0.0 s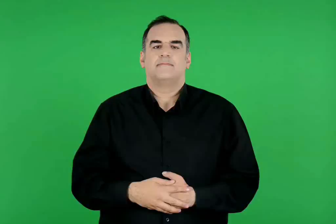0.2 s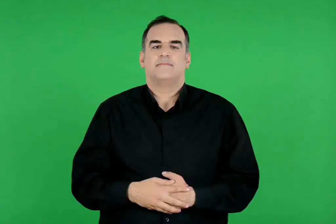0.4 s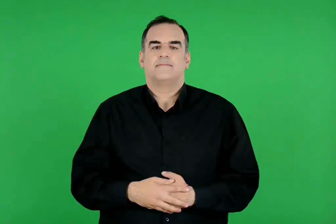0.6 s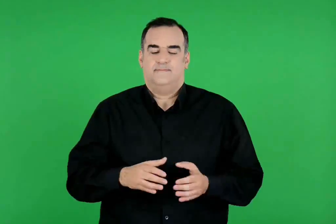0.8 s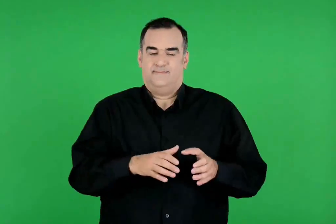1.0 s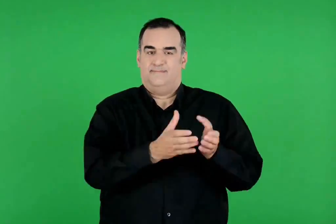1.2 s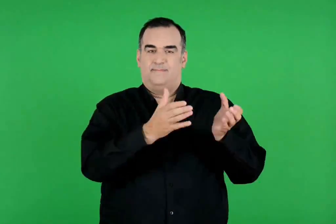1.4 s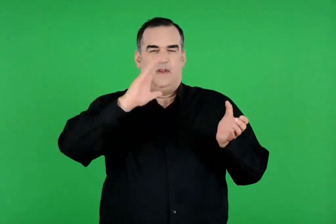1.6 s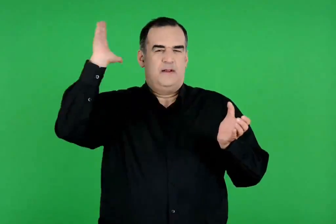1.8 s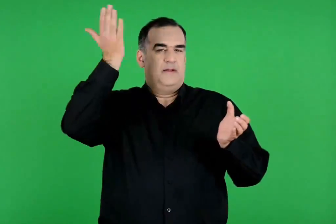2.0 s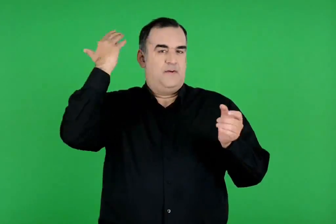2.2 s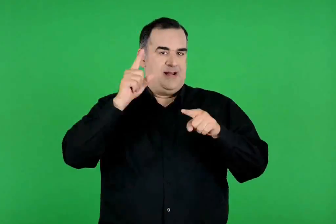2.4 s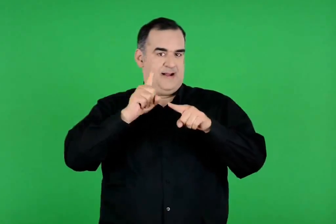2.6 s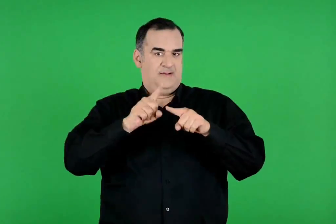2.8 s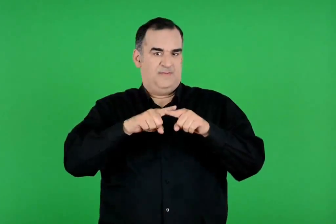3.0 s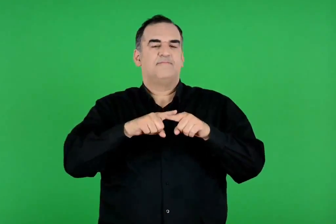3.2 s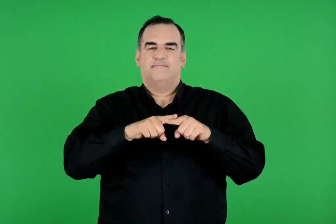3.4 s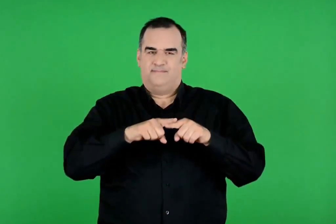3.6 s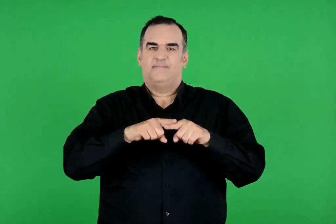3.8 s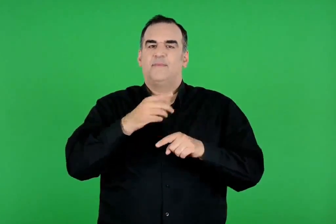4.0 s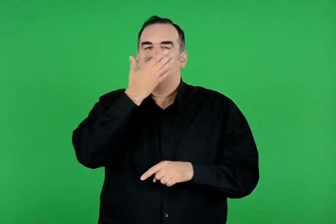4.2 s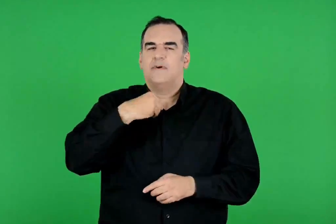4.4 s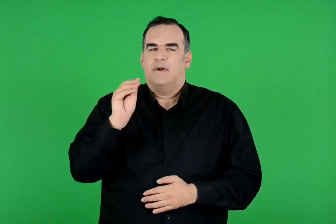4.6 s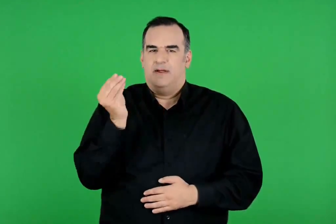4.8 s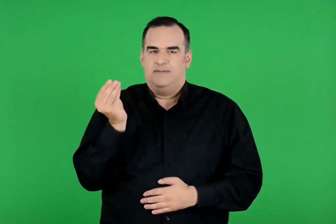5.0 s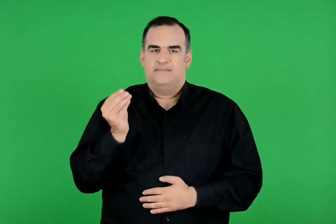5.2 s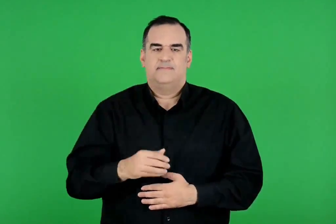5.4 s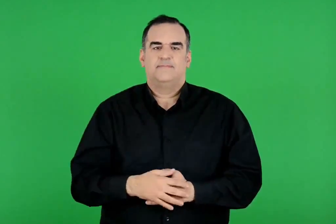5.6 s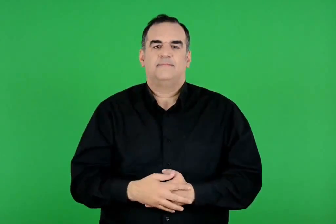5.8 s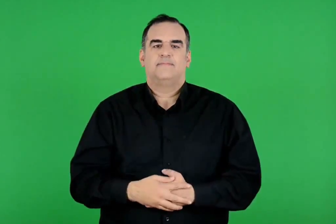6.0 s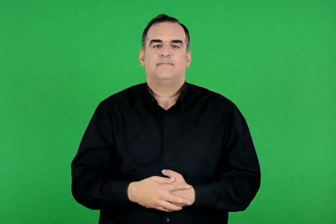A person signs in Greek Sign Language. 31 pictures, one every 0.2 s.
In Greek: η ωραία ελένη. από αρχαίο ελληνικό αγγείο
